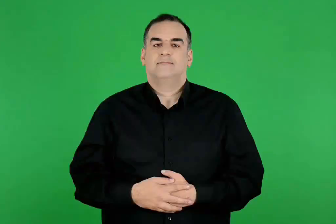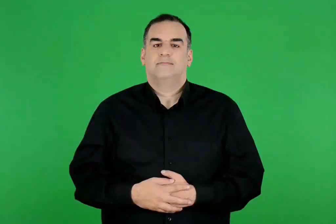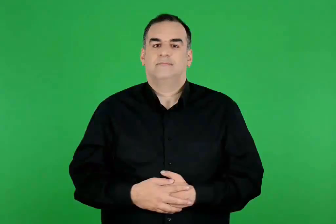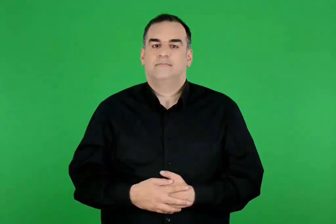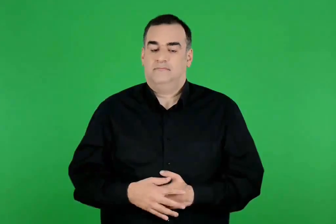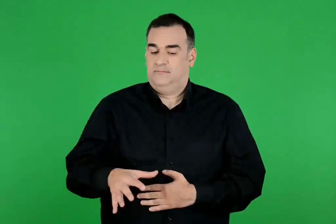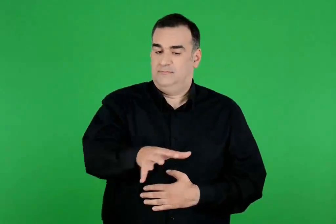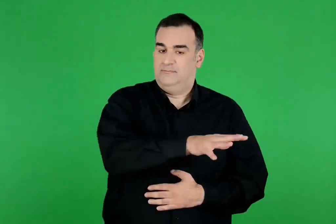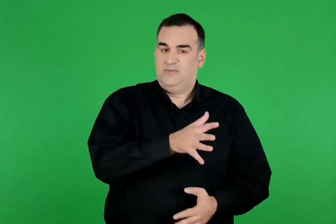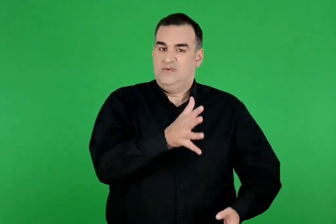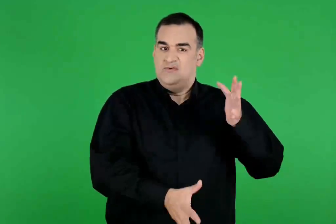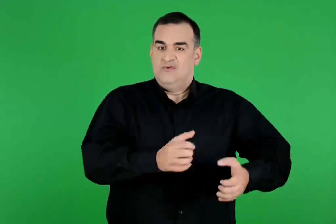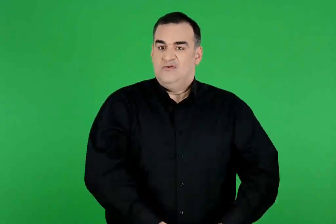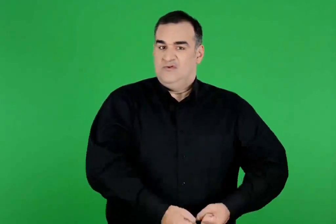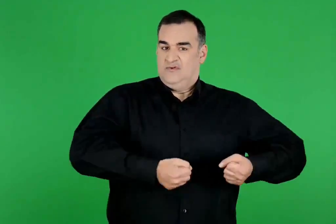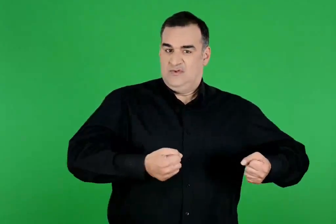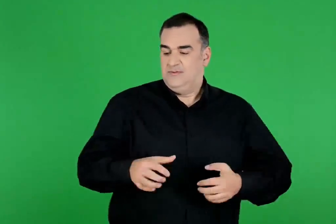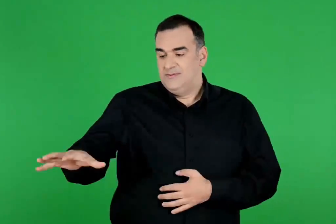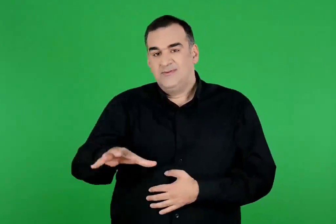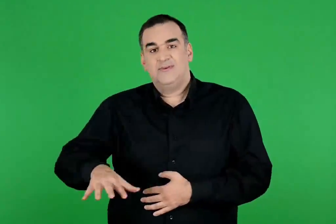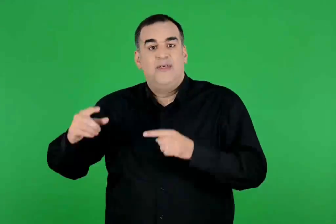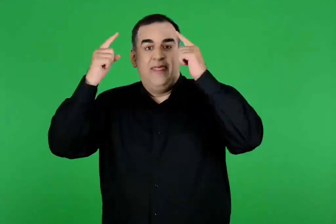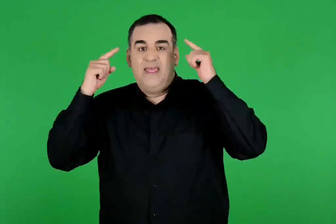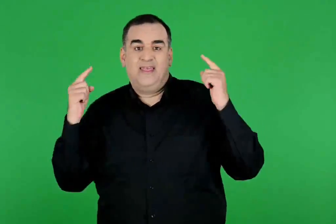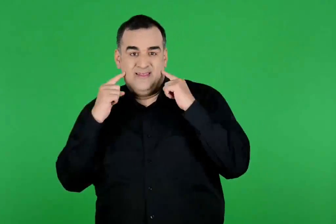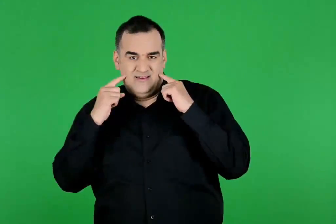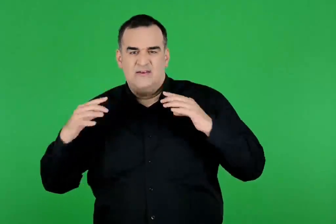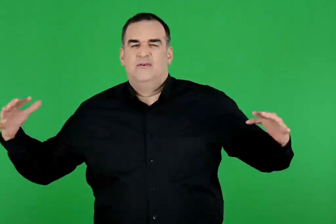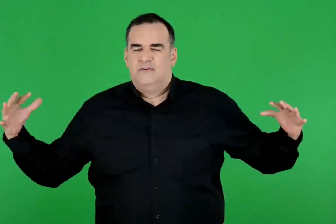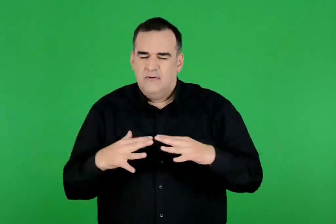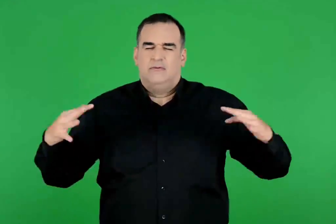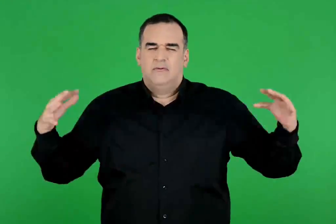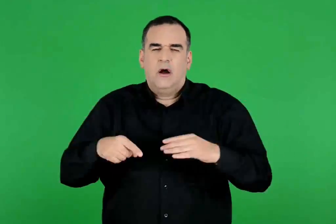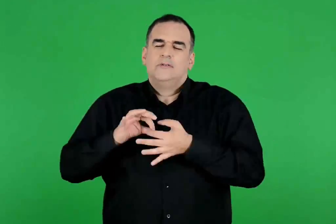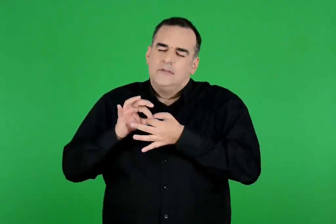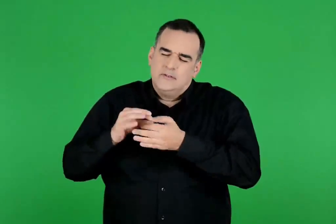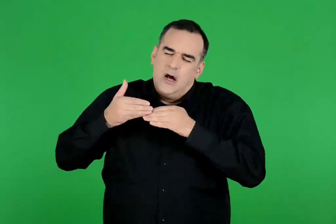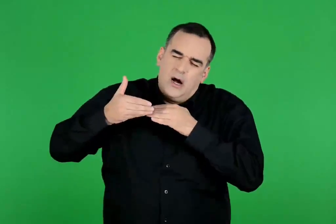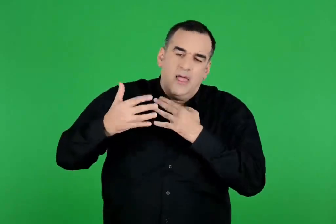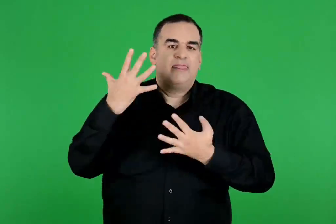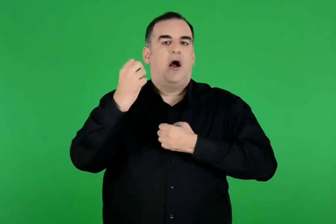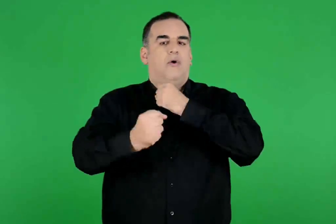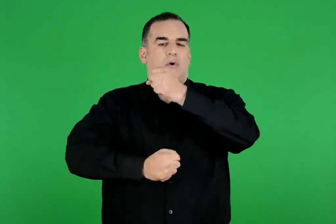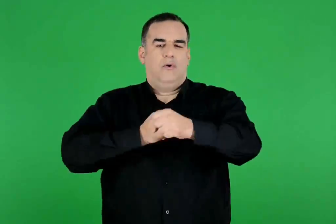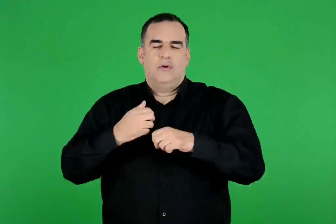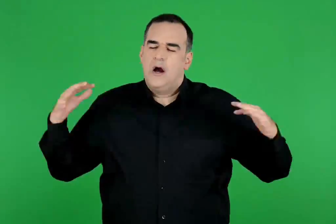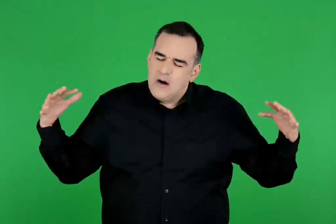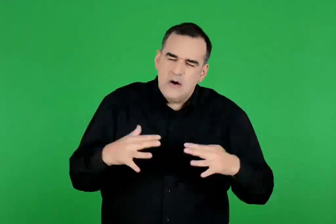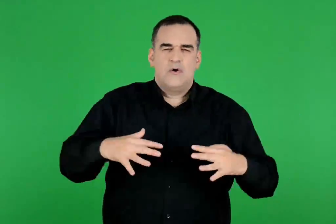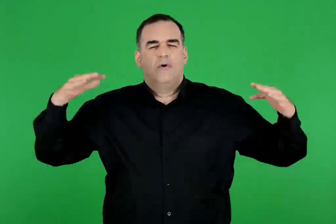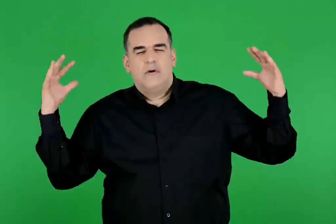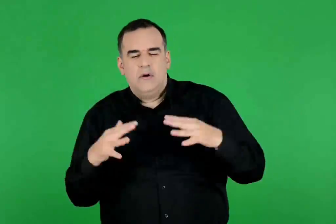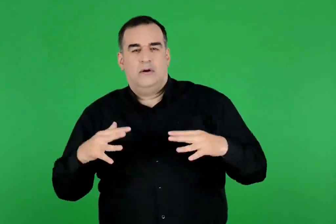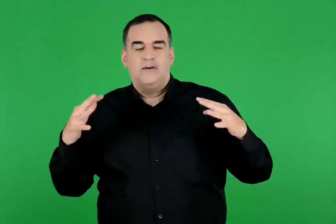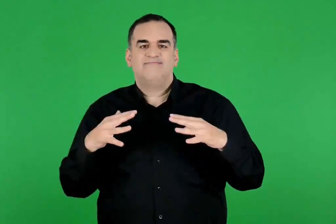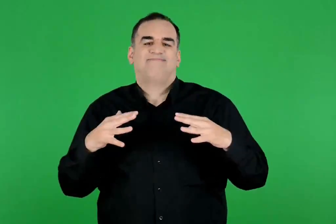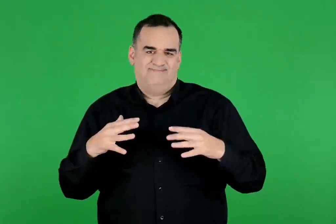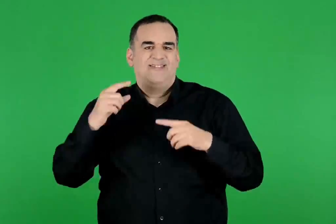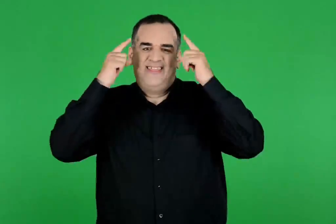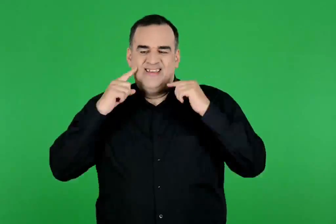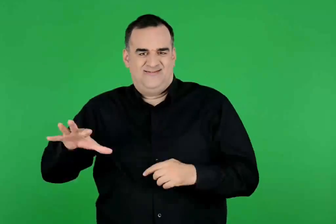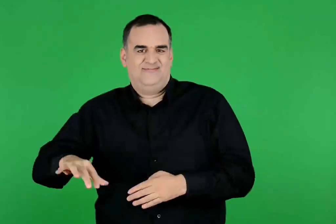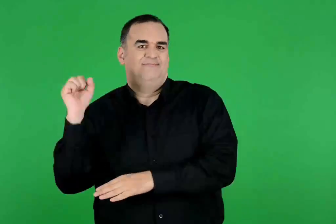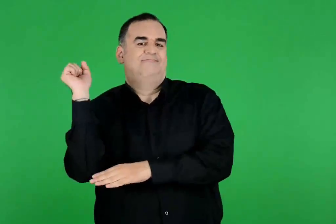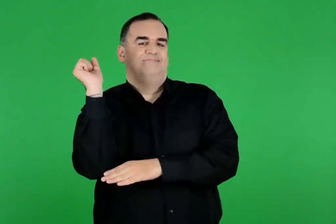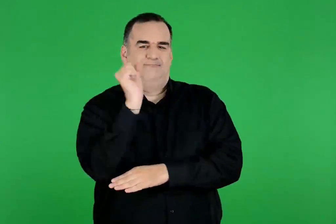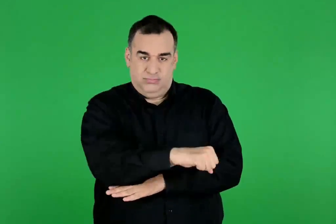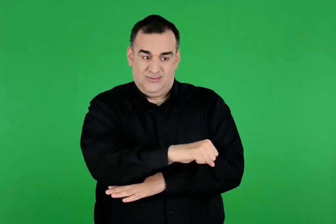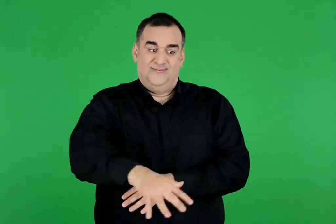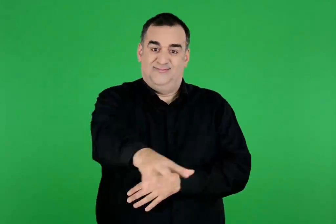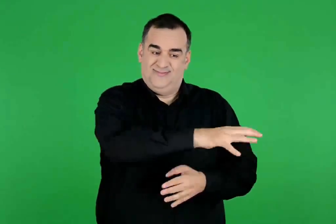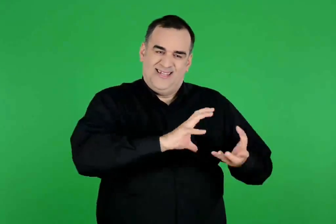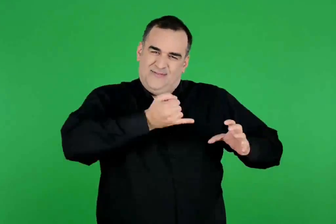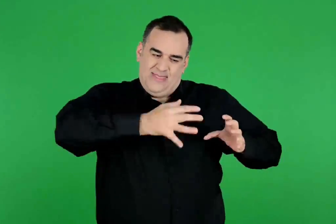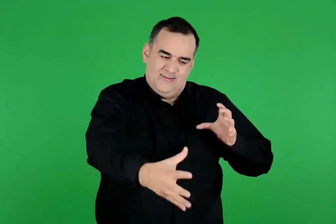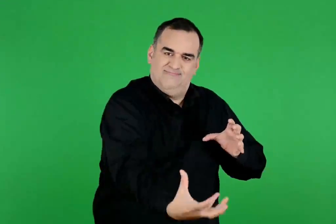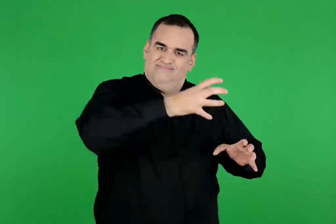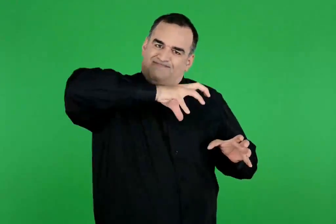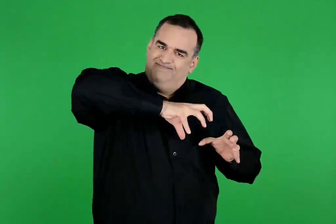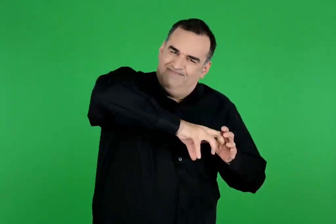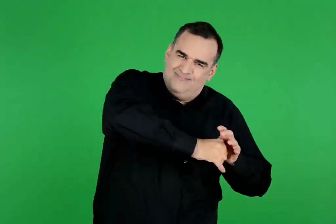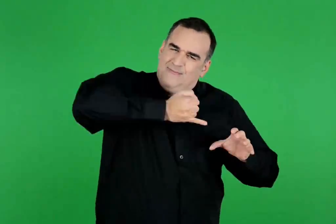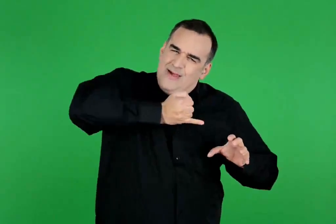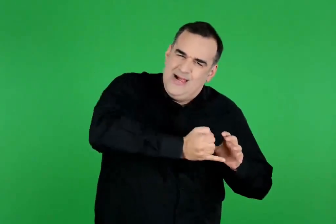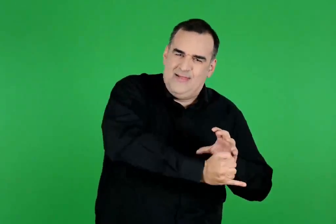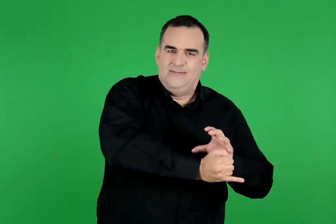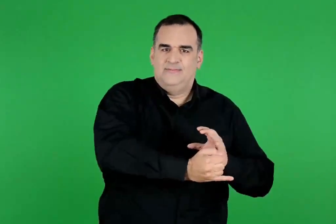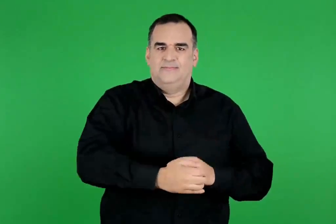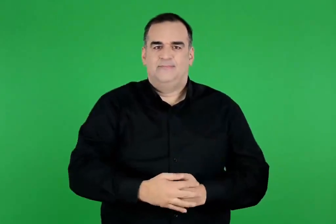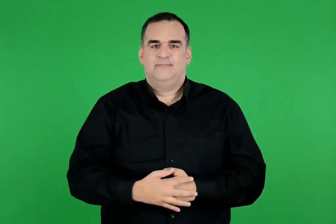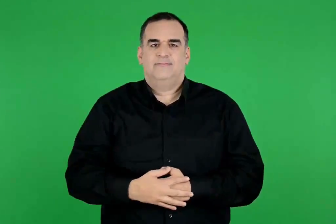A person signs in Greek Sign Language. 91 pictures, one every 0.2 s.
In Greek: από τη μια οι τιτάνες κι από την άλλη οι θεοί. δέκα χρόνια κράτησε η τιτανομαχία. νίκησαν οι θεοί και τους τιτάνες τους έριξαν στα τάρταρα
